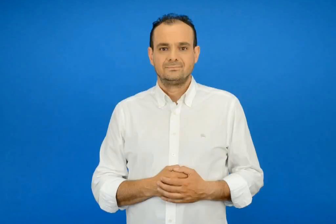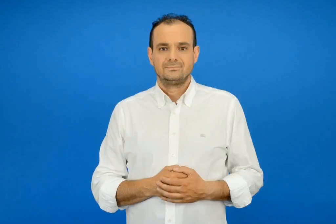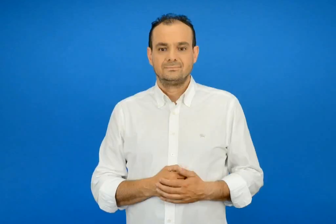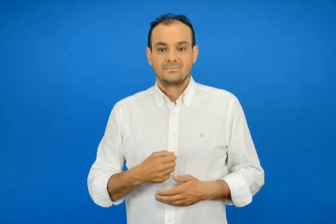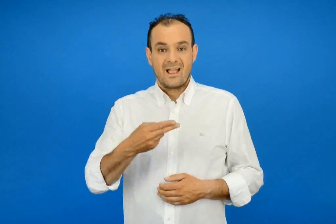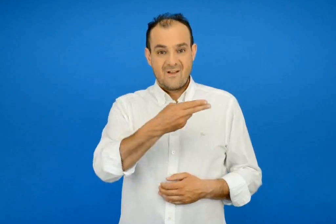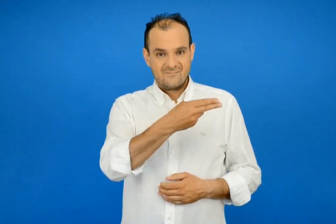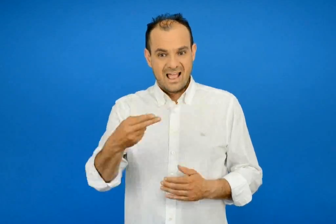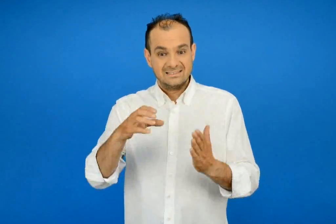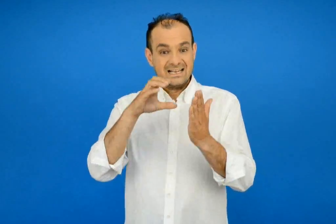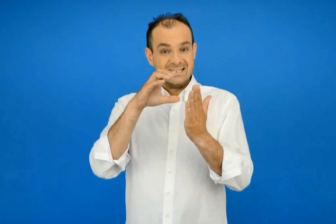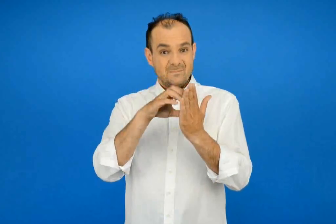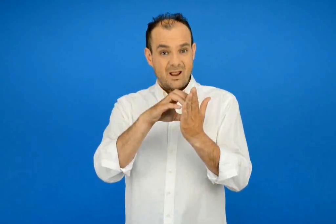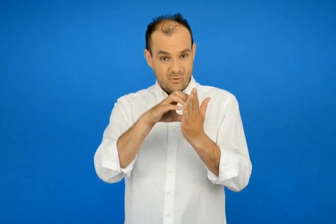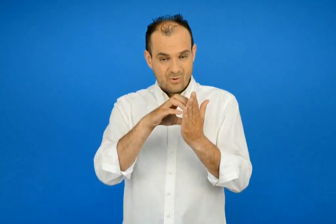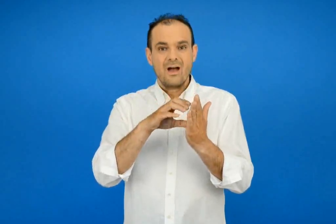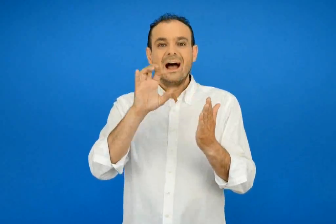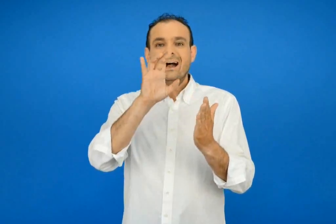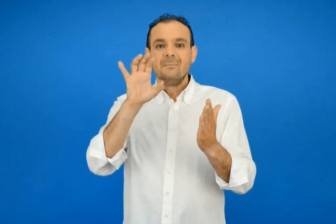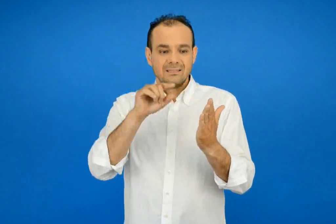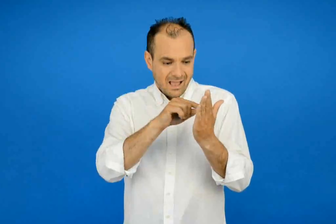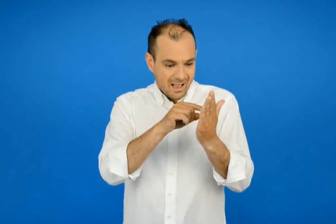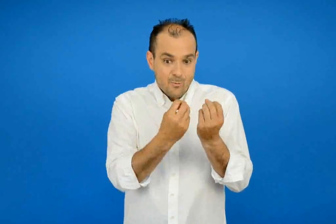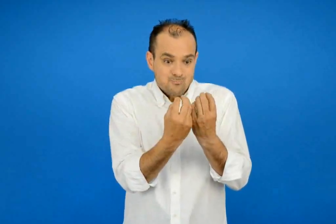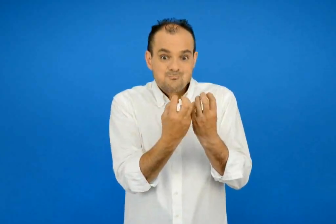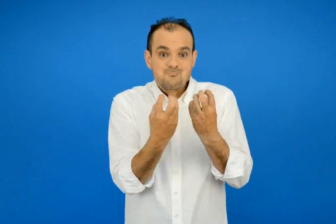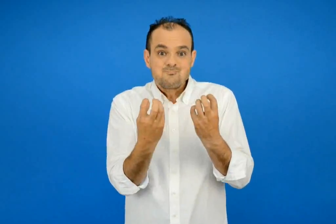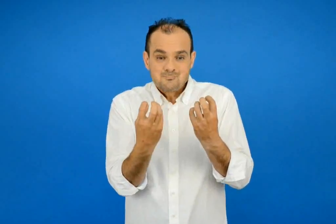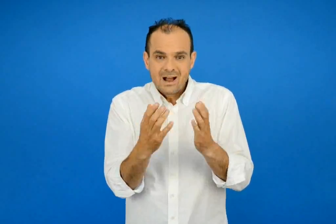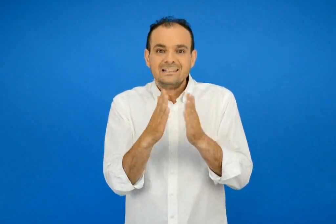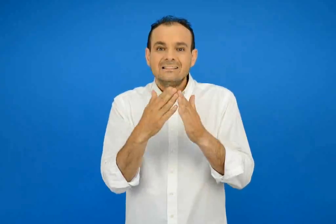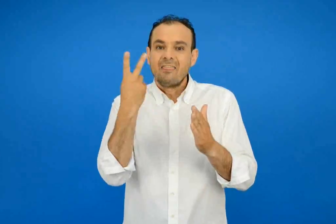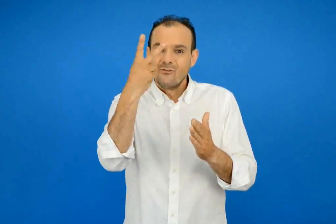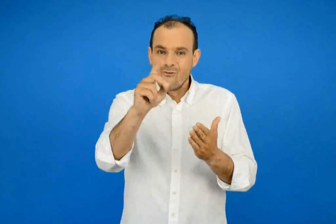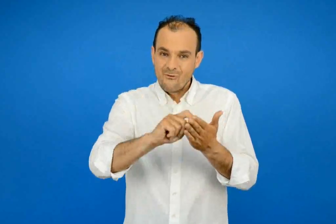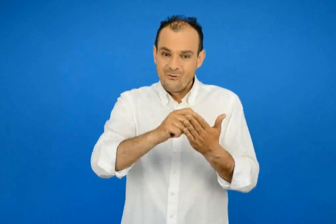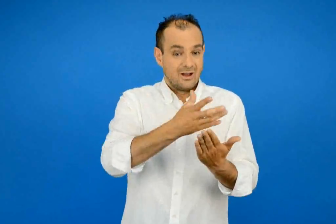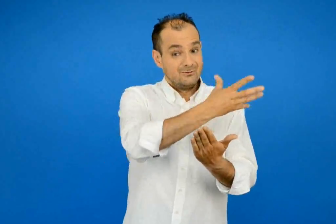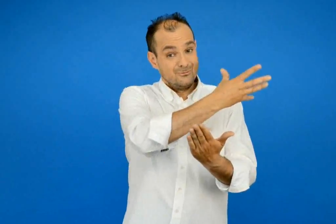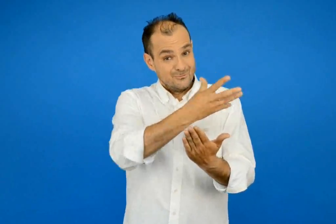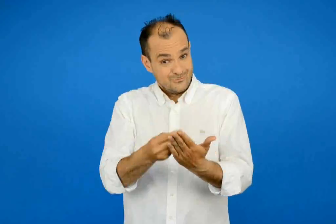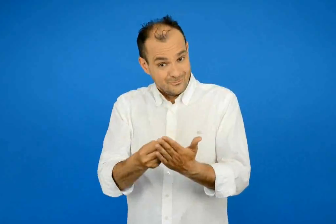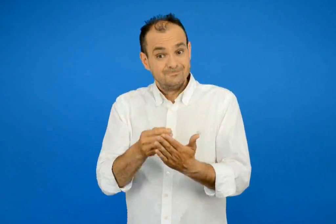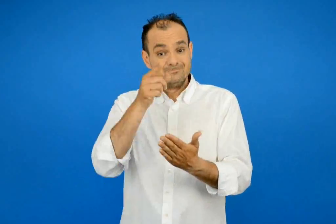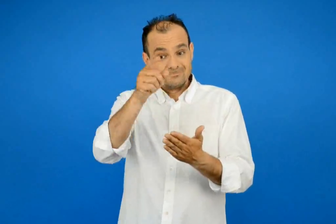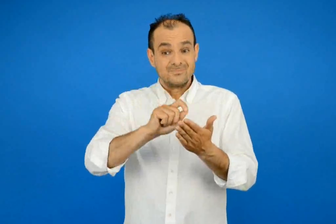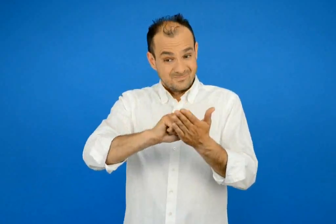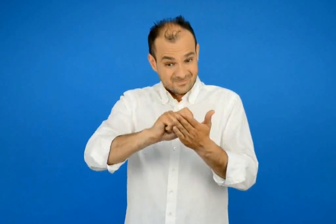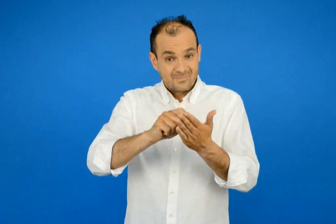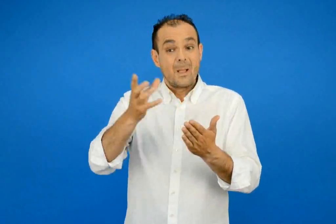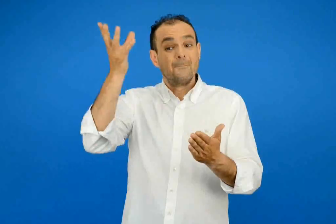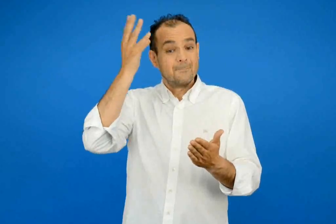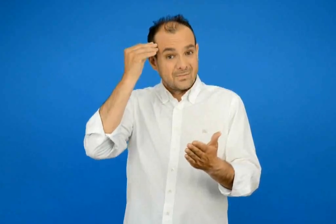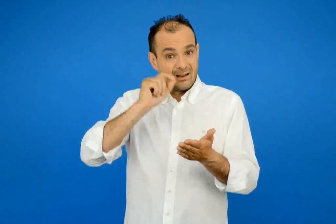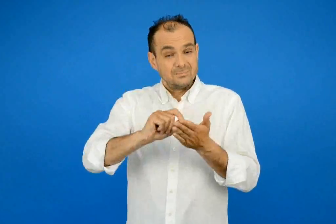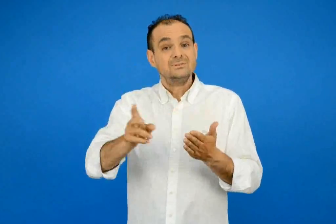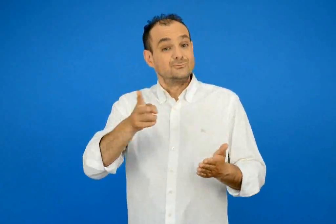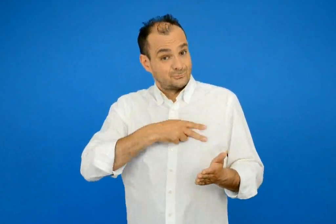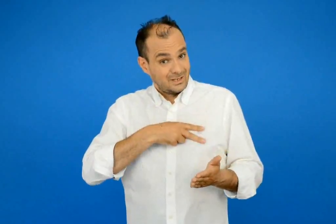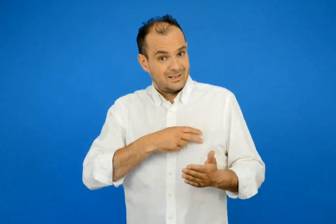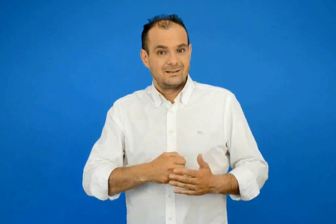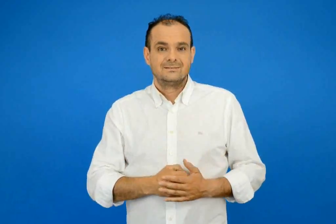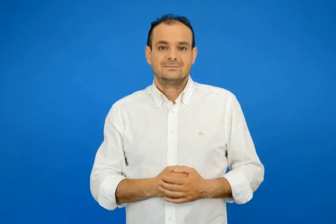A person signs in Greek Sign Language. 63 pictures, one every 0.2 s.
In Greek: αντίγραψε στο τετράδιο σου τη φράση του κειμένου με τα έντονα γράμματα και μαθέ να τη γράφεις σωστά
